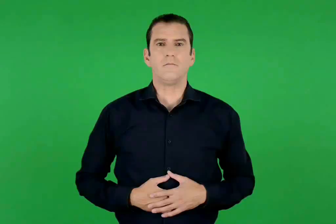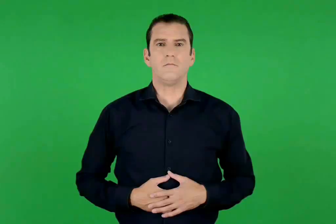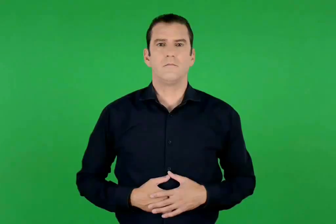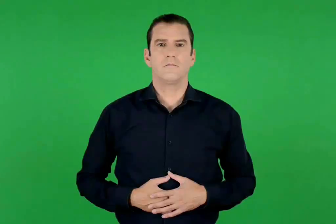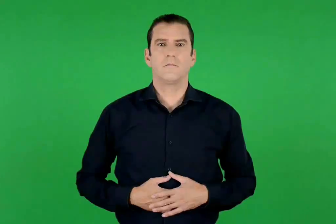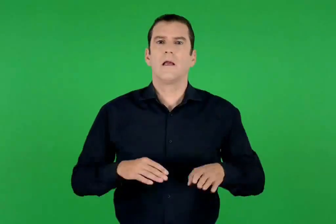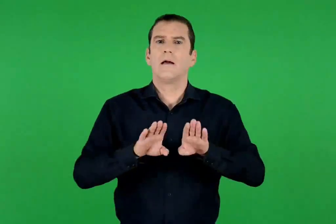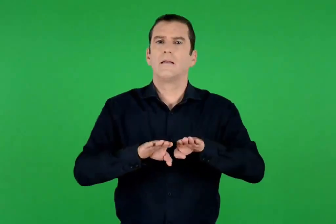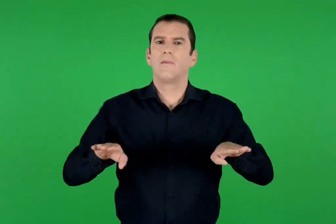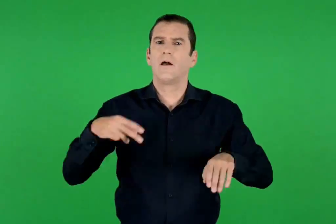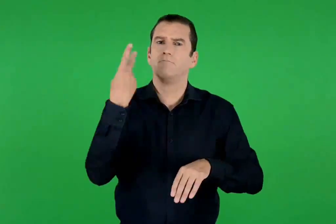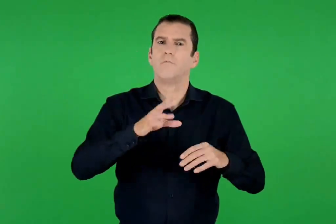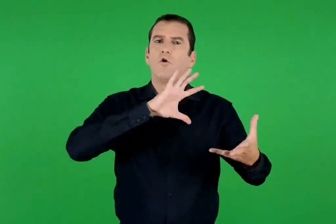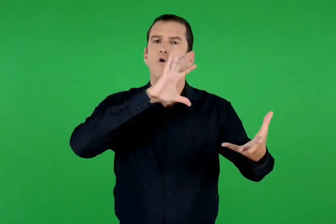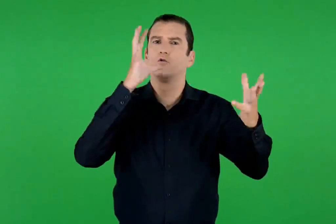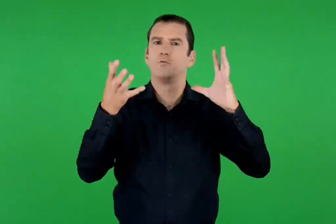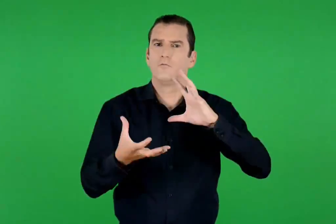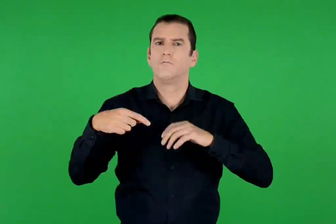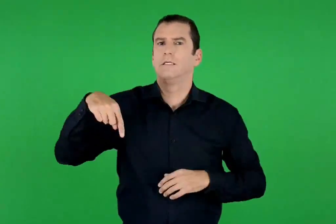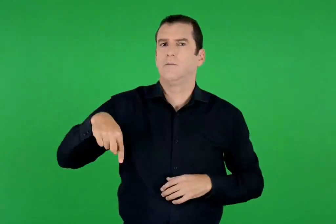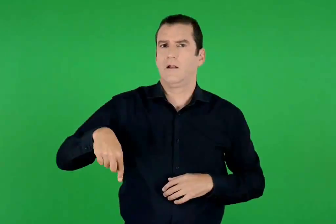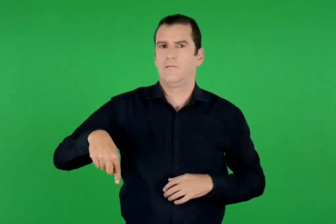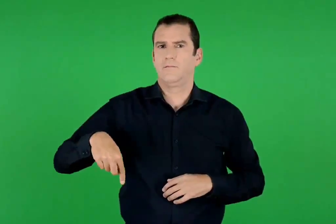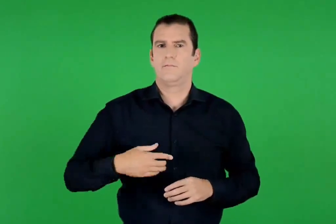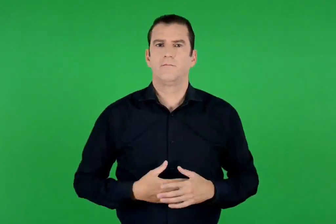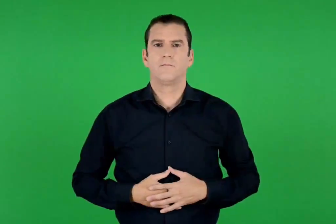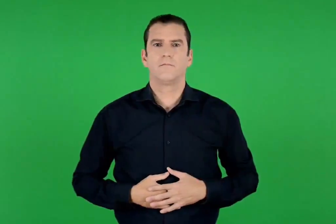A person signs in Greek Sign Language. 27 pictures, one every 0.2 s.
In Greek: τα παιδιά του κόσμου σήμερα
